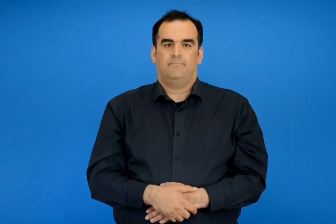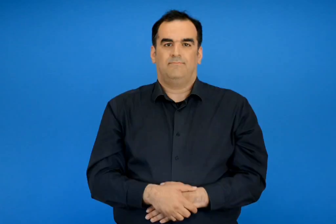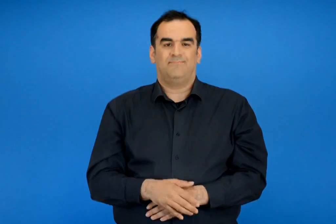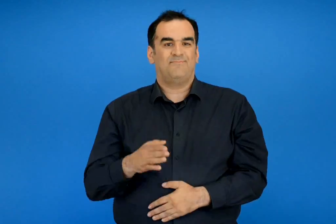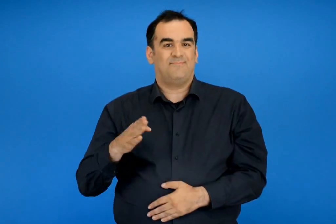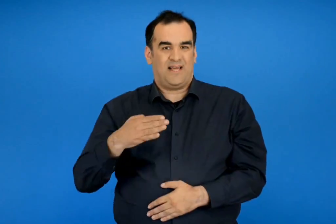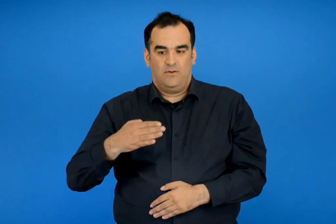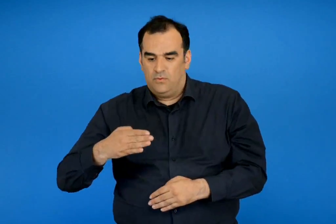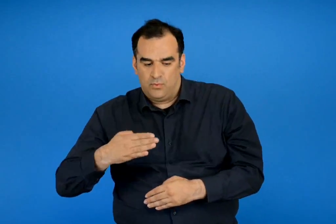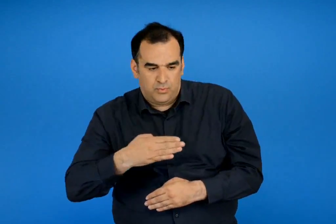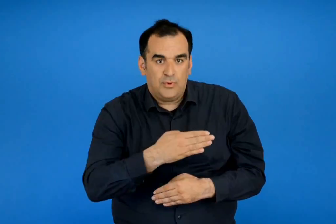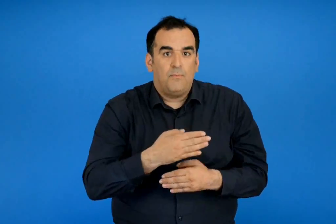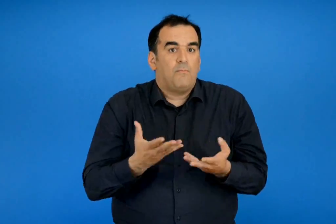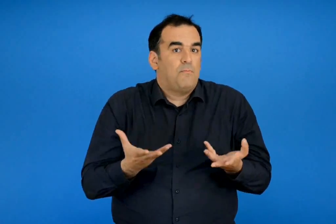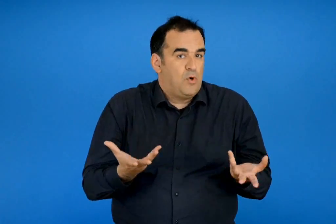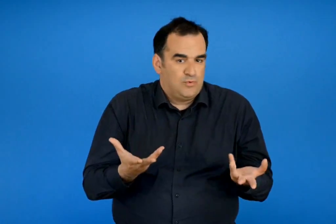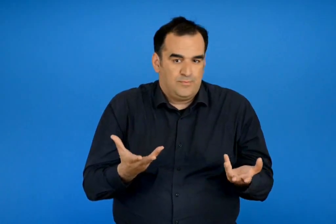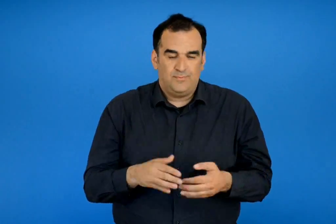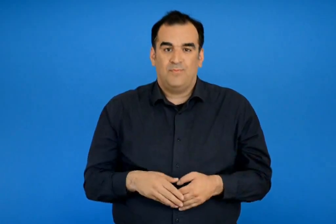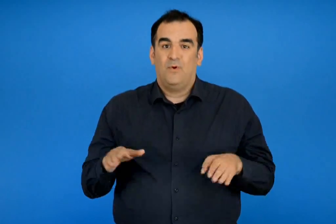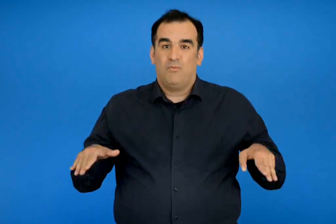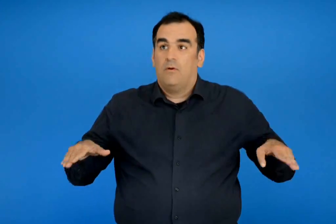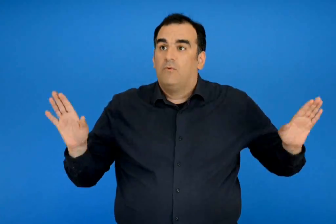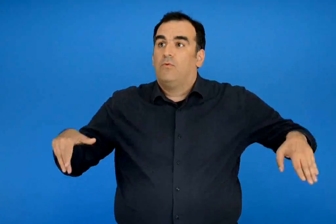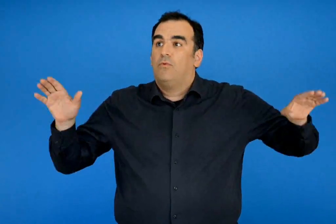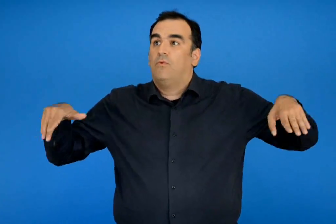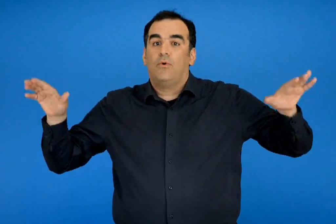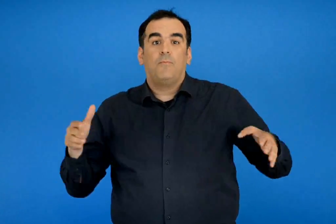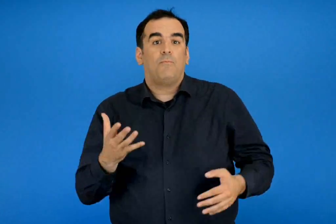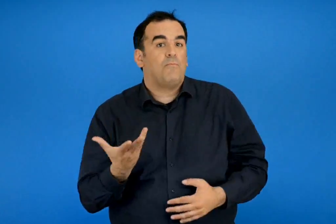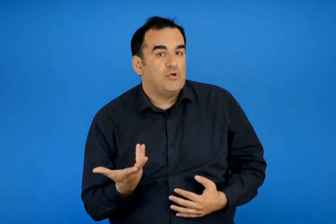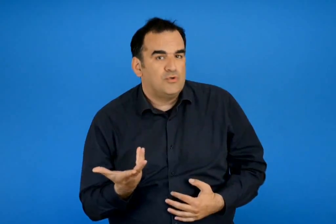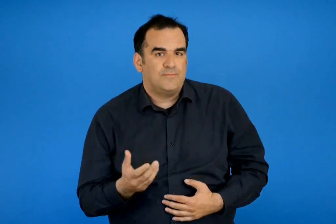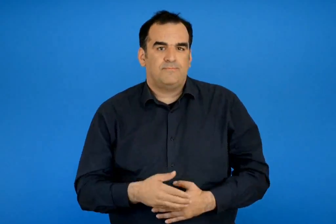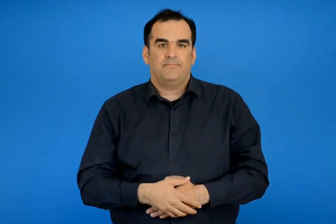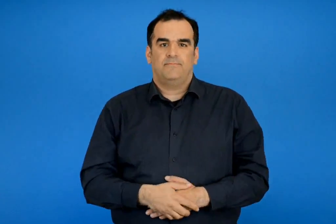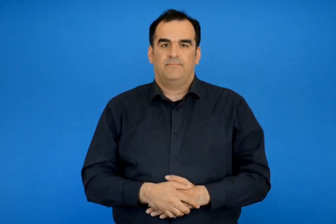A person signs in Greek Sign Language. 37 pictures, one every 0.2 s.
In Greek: πως να κολυμπούν τα ψαριά ; πως πετάνε τα πουλιά ;
